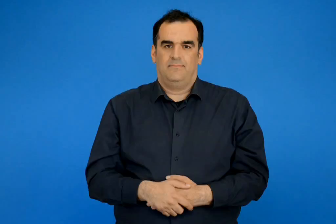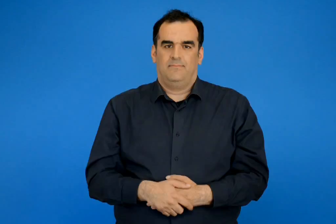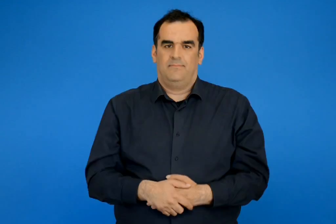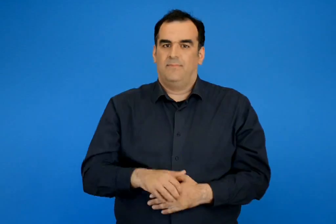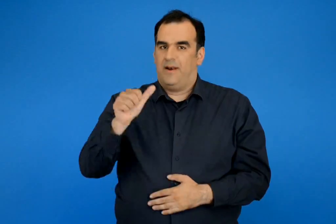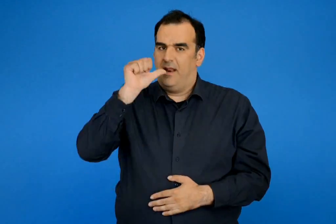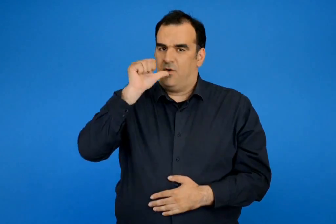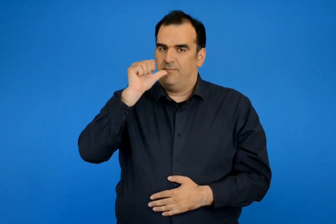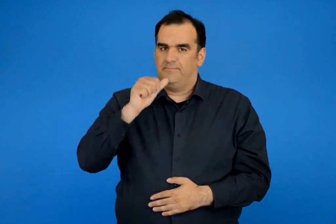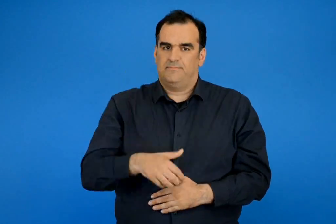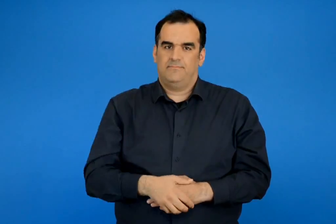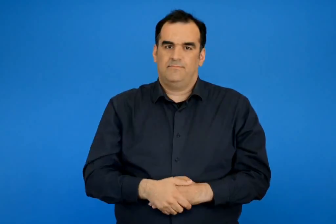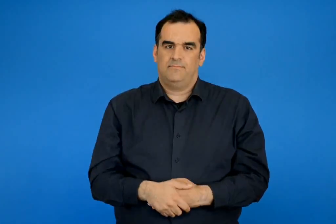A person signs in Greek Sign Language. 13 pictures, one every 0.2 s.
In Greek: νερό
